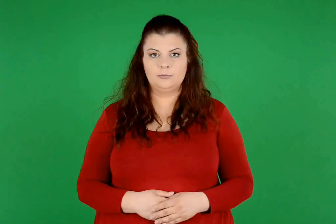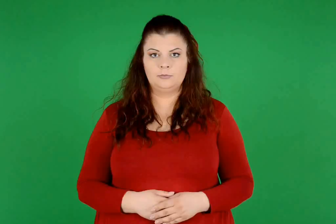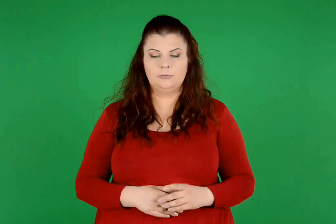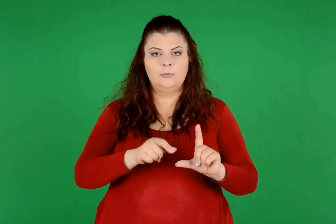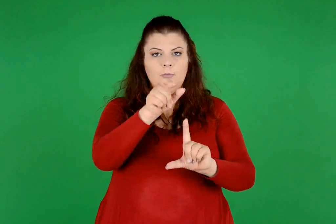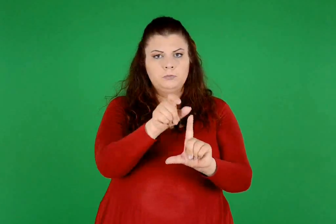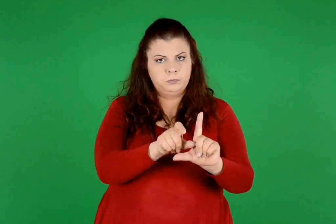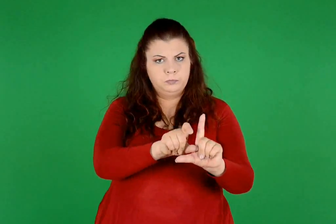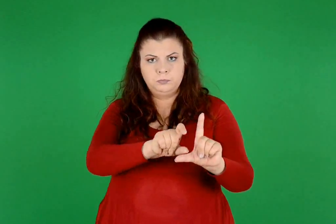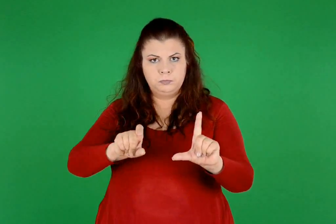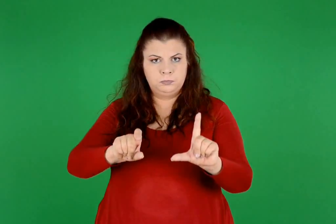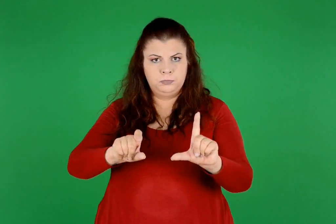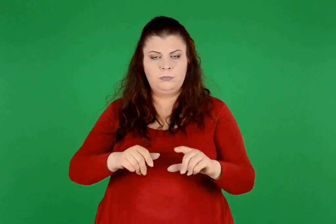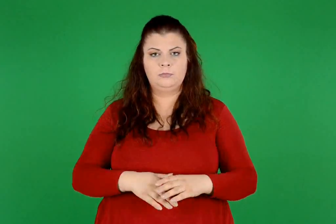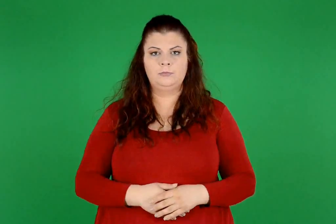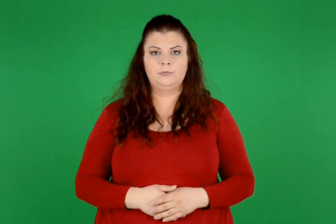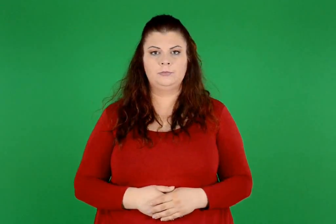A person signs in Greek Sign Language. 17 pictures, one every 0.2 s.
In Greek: ο γνώμονας
